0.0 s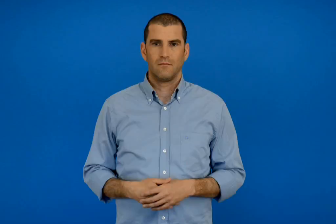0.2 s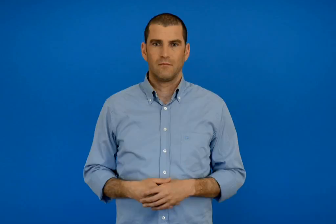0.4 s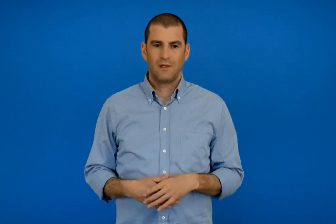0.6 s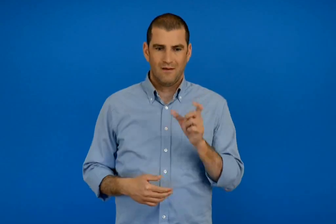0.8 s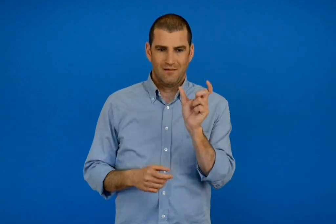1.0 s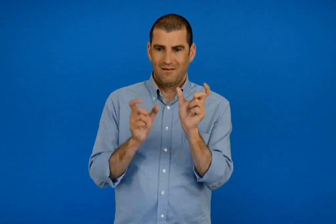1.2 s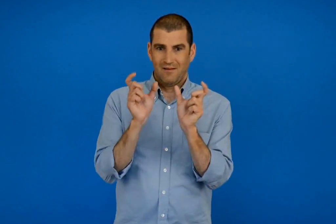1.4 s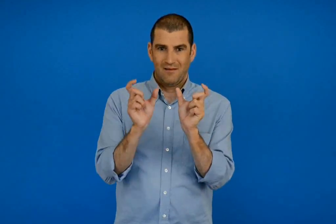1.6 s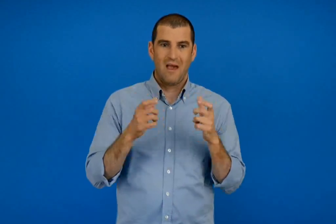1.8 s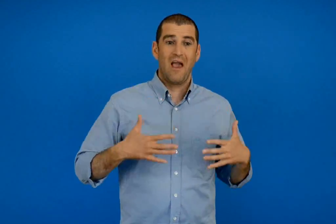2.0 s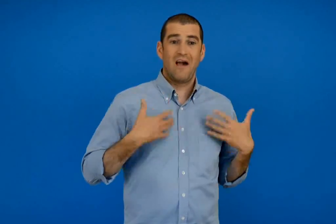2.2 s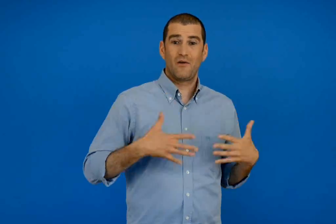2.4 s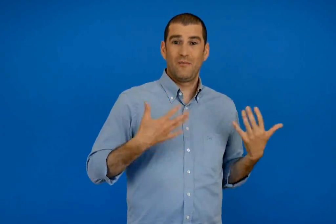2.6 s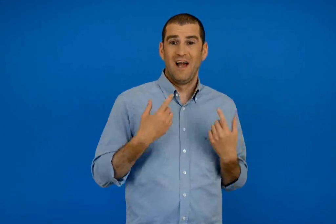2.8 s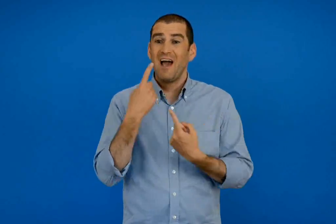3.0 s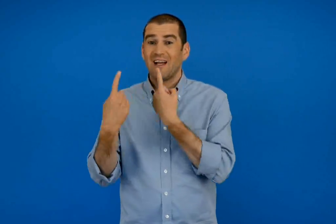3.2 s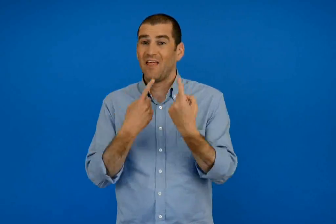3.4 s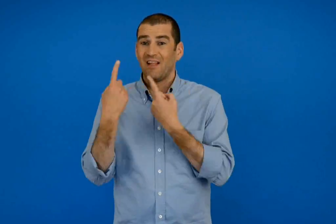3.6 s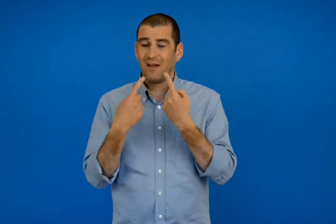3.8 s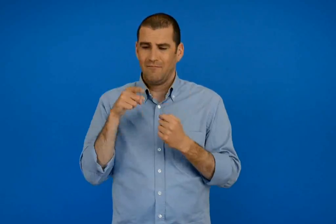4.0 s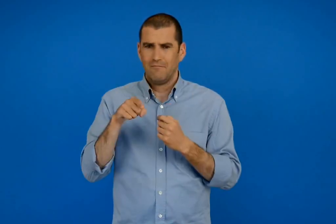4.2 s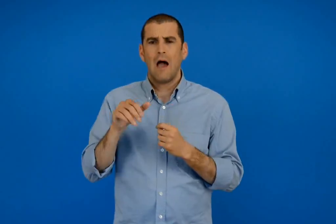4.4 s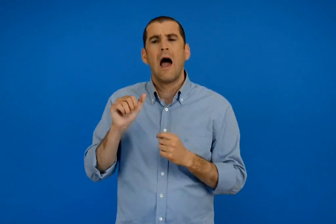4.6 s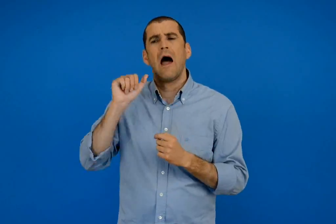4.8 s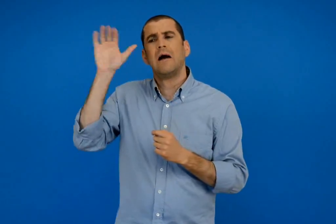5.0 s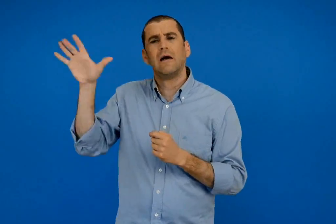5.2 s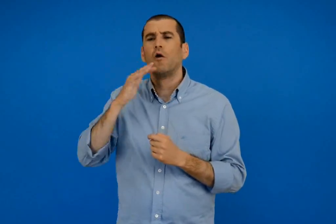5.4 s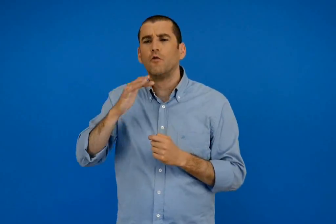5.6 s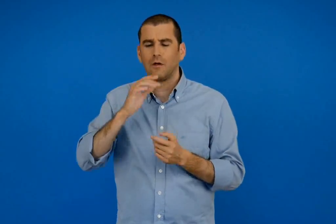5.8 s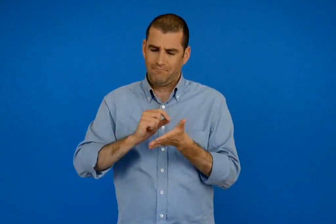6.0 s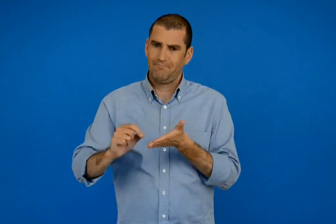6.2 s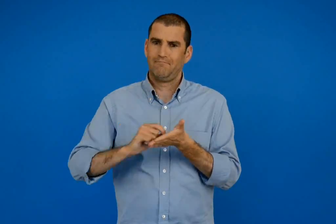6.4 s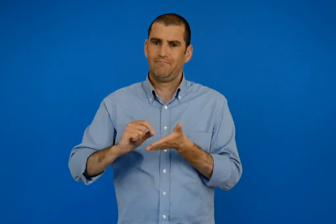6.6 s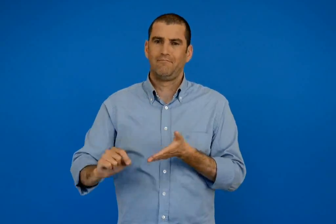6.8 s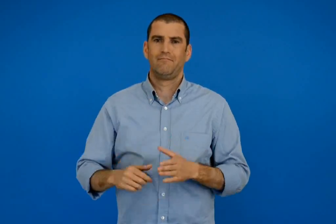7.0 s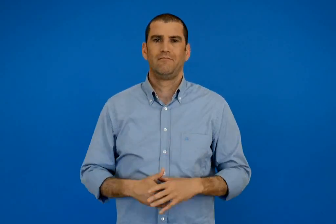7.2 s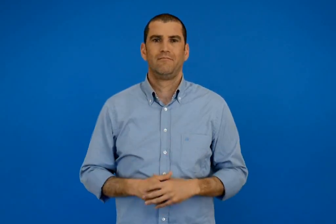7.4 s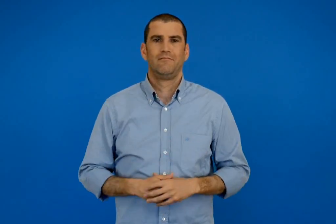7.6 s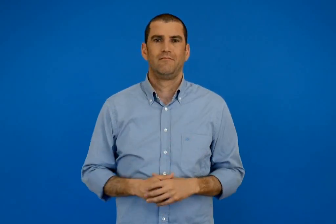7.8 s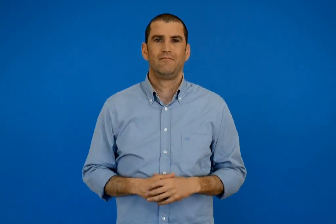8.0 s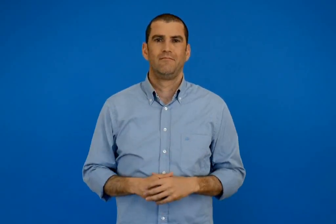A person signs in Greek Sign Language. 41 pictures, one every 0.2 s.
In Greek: γραφώ χαρούμενα γενέθλια σε μια άλλη γλώσσα
